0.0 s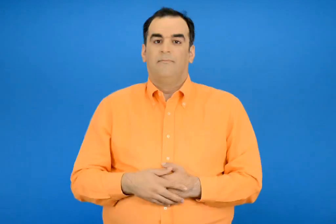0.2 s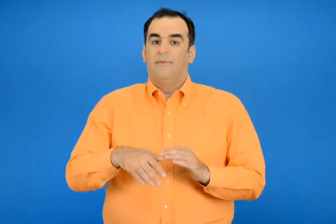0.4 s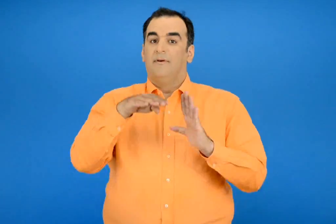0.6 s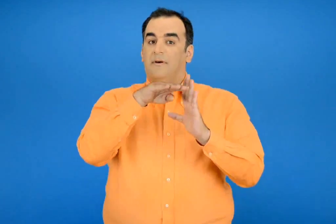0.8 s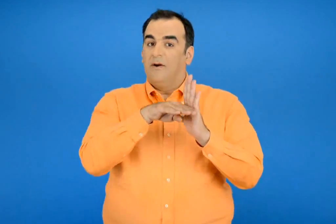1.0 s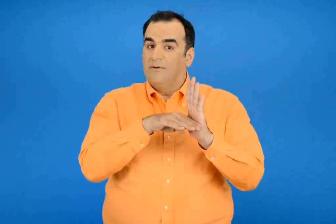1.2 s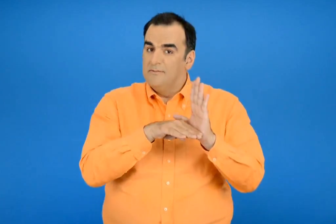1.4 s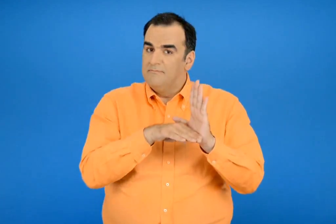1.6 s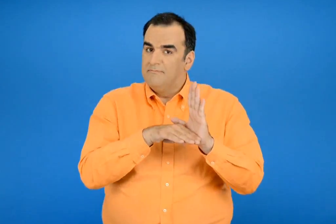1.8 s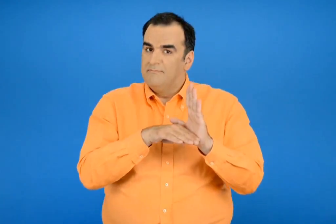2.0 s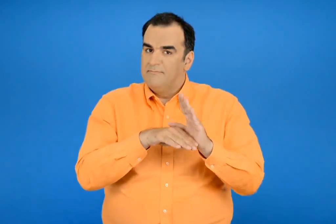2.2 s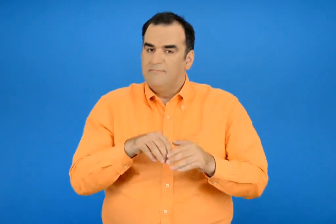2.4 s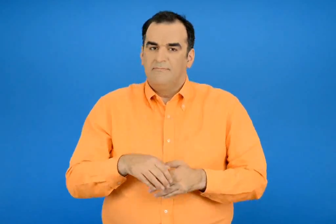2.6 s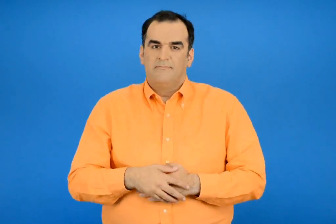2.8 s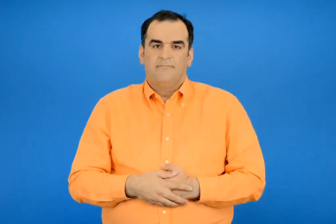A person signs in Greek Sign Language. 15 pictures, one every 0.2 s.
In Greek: ο κανόνας είναι
